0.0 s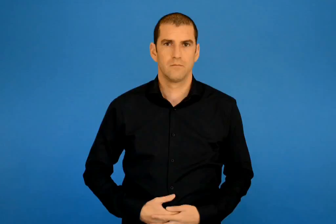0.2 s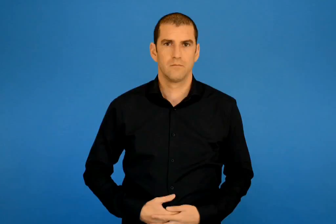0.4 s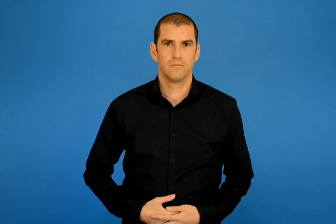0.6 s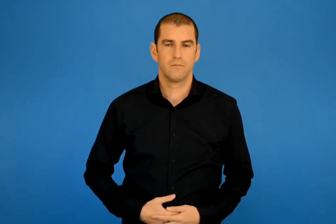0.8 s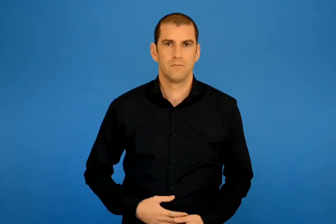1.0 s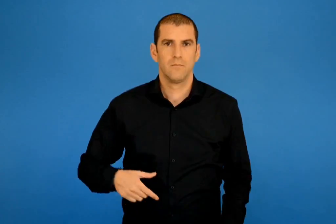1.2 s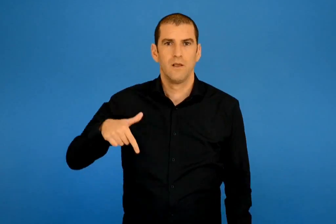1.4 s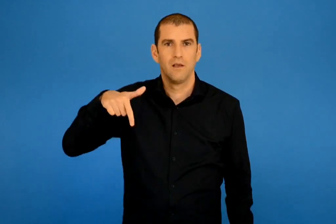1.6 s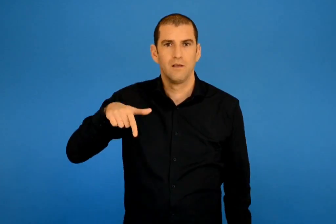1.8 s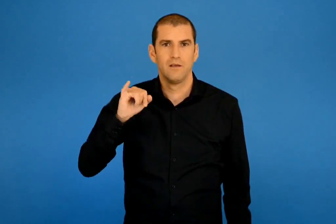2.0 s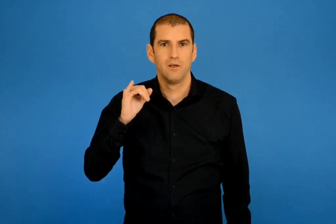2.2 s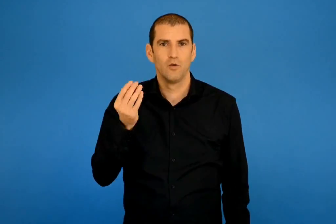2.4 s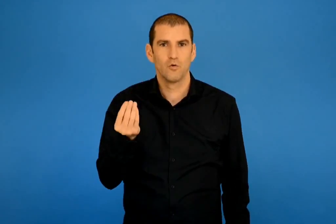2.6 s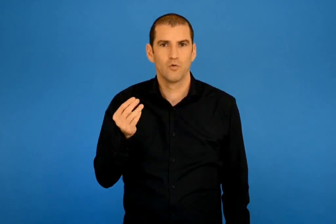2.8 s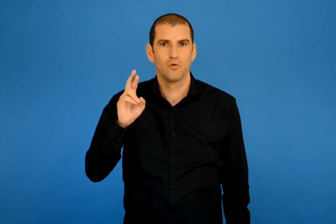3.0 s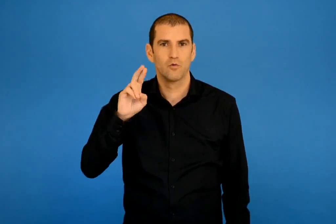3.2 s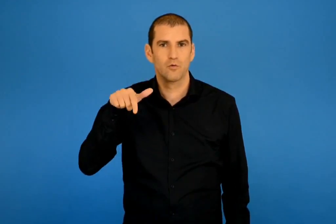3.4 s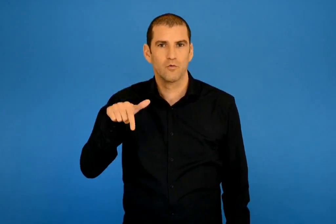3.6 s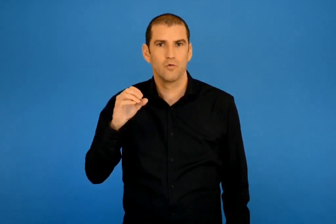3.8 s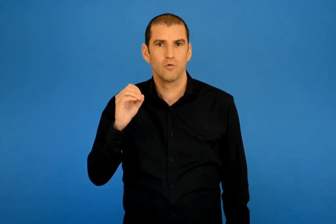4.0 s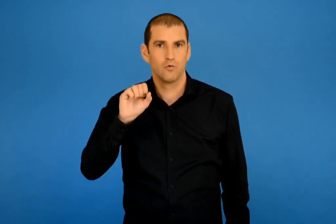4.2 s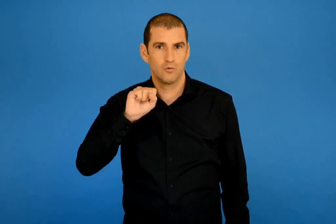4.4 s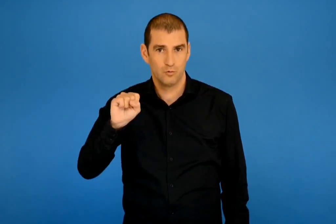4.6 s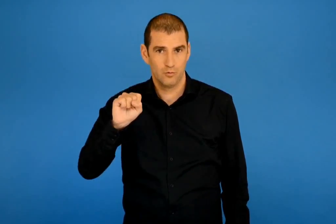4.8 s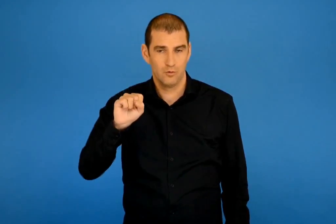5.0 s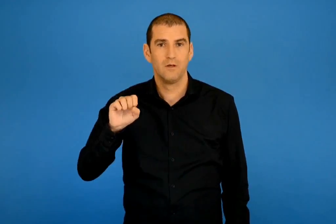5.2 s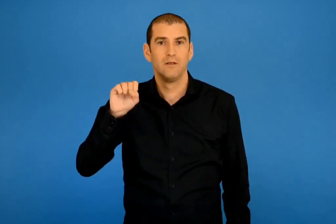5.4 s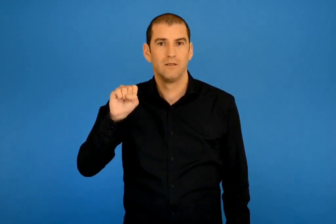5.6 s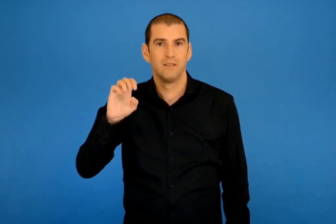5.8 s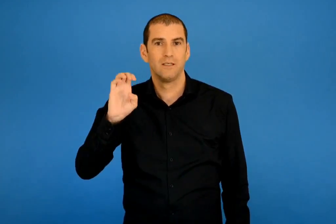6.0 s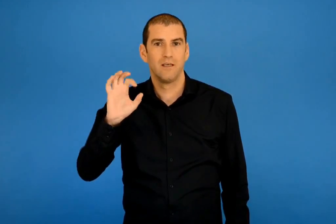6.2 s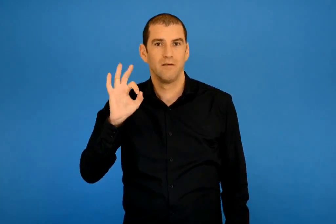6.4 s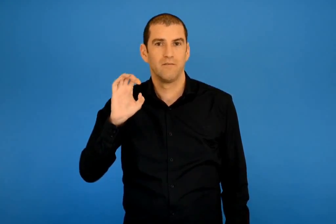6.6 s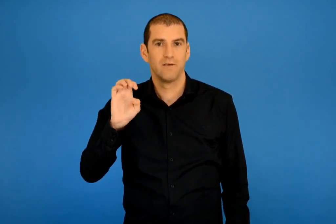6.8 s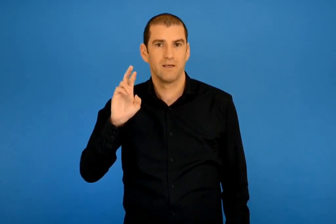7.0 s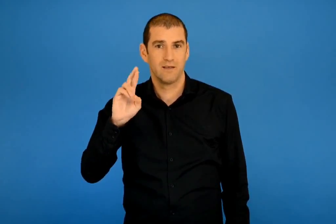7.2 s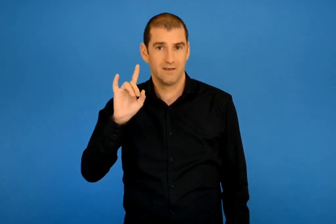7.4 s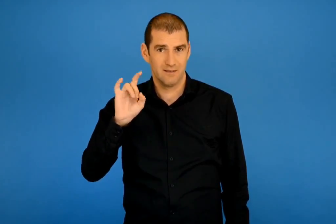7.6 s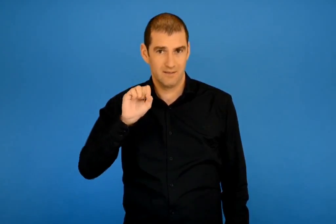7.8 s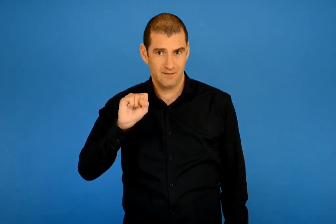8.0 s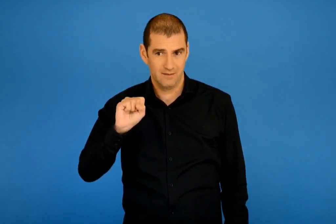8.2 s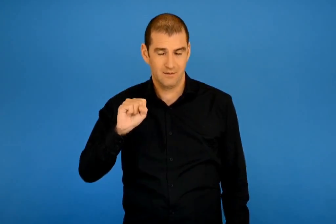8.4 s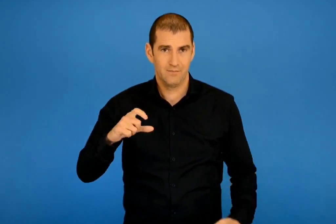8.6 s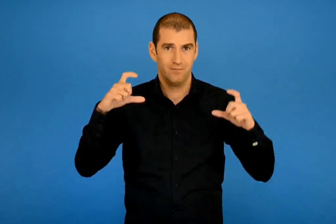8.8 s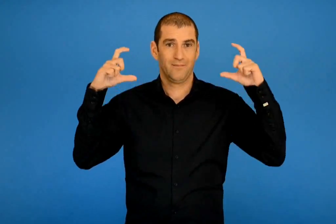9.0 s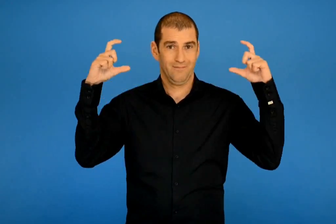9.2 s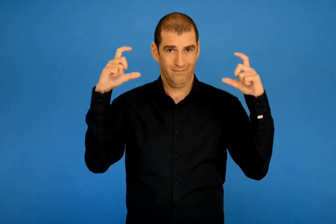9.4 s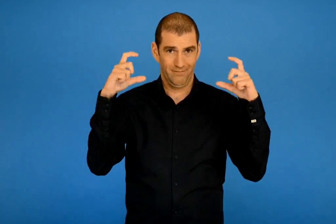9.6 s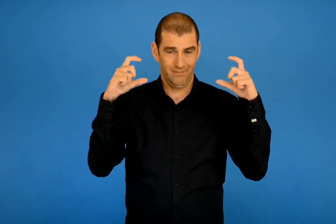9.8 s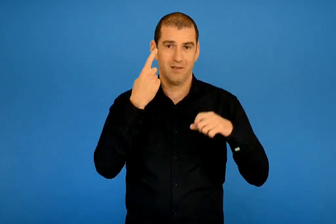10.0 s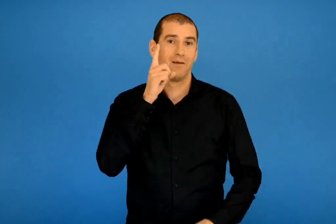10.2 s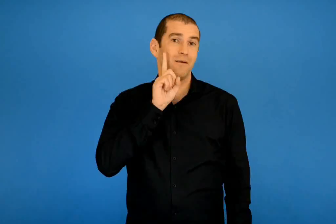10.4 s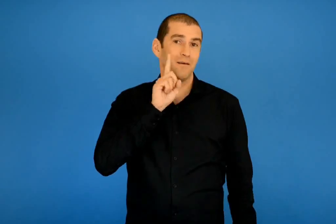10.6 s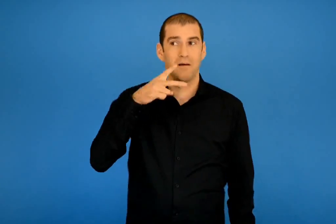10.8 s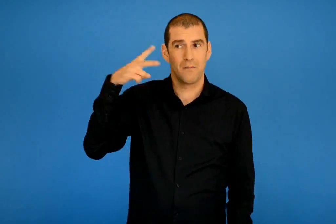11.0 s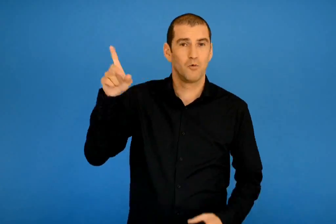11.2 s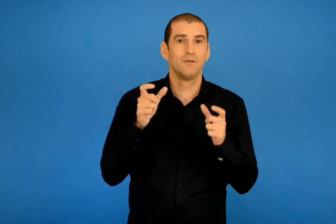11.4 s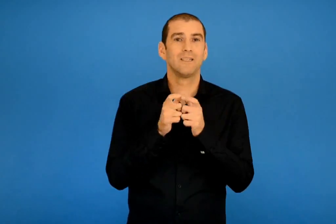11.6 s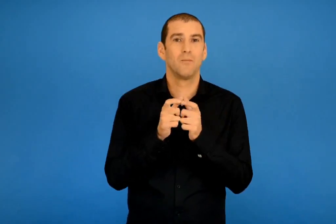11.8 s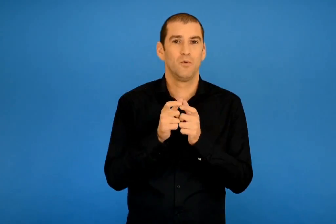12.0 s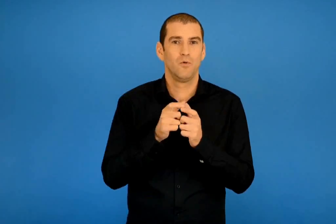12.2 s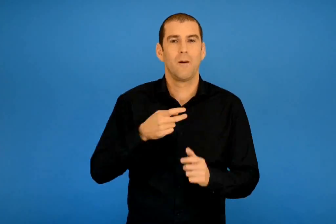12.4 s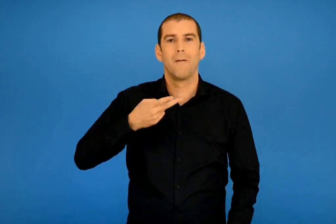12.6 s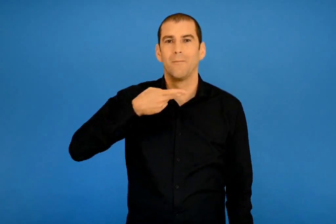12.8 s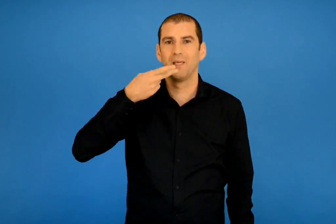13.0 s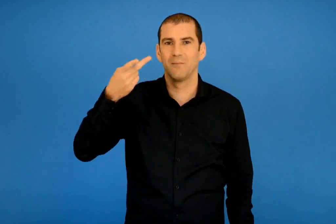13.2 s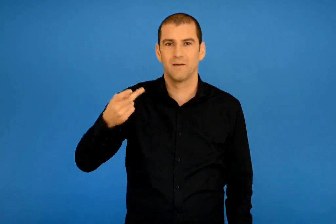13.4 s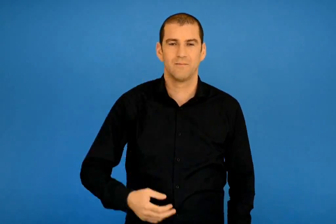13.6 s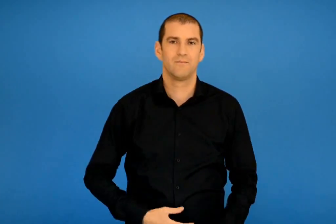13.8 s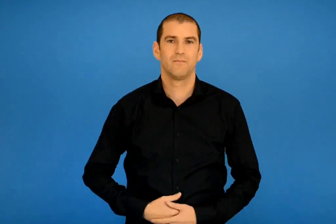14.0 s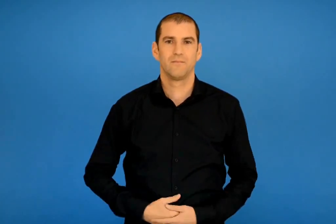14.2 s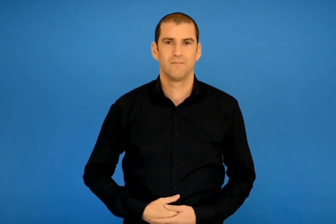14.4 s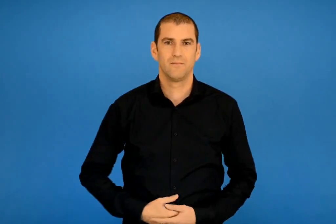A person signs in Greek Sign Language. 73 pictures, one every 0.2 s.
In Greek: γιώργος σεφέρης ήτανε μια κοπέλα από τη σάμο ποίημα
